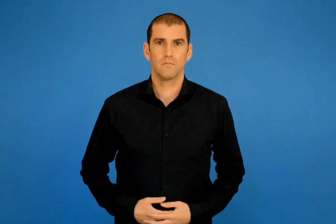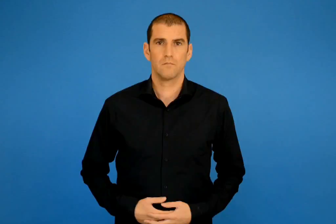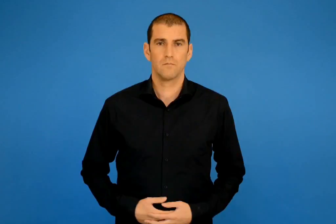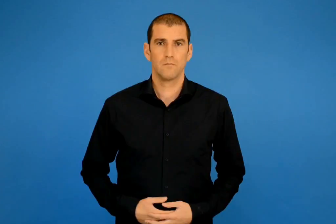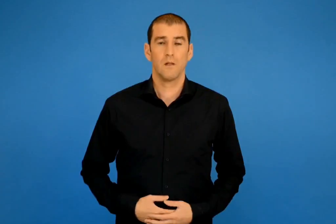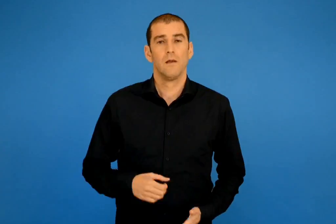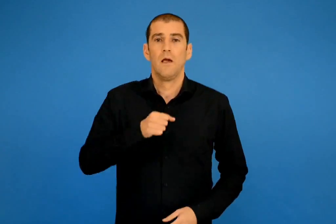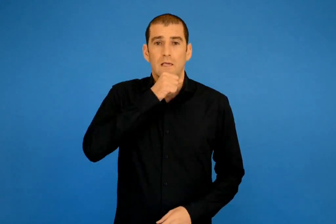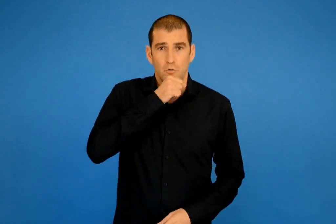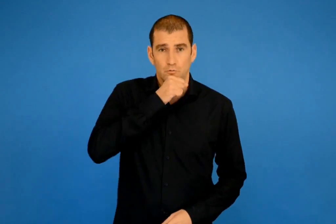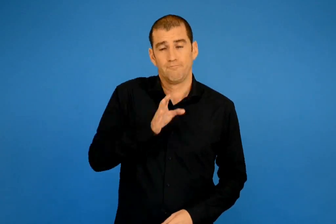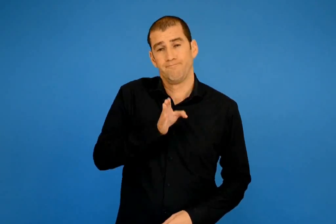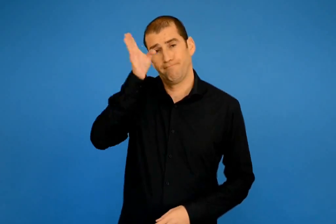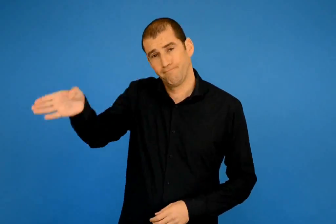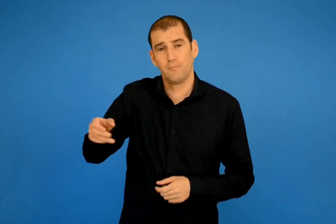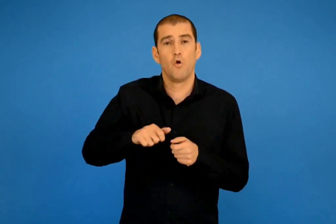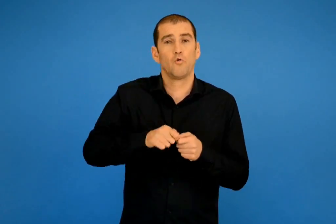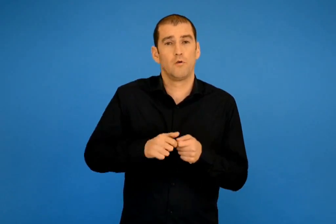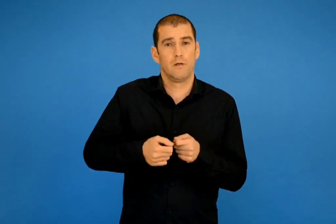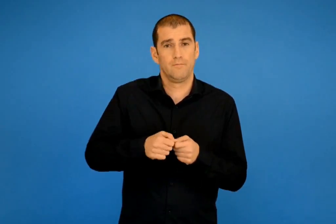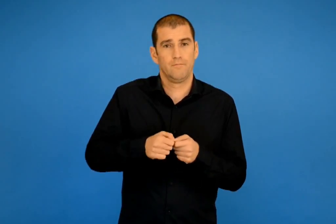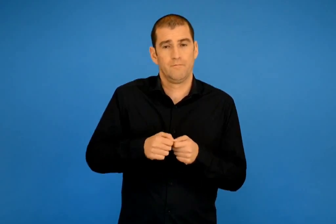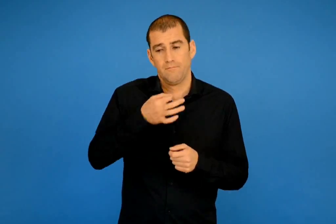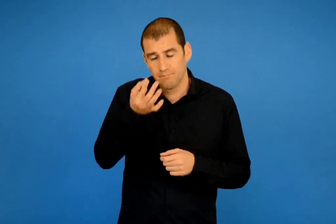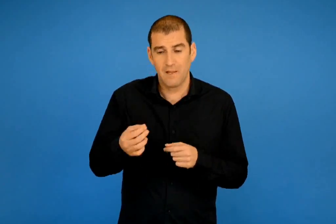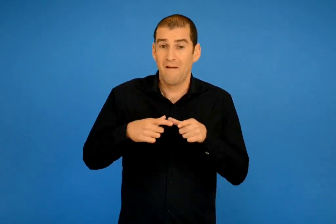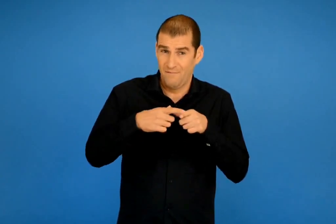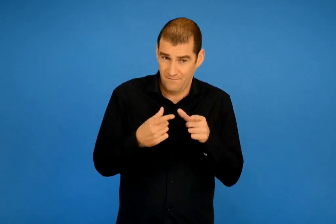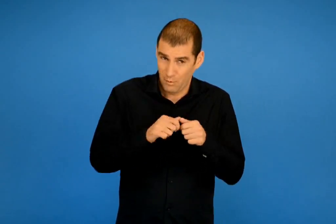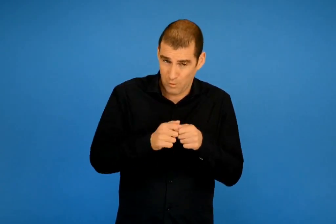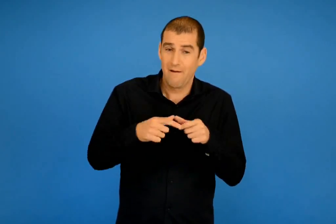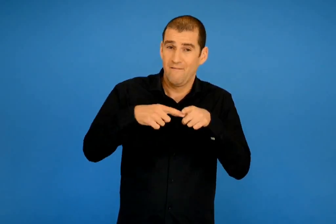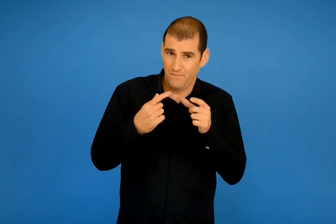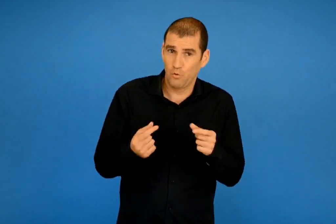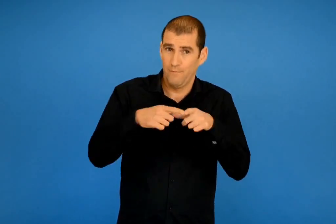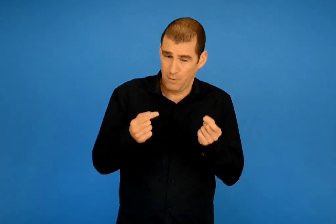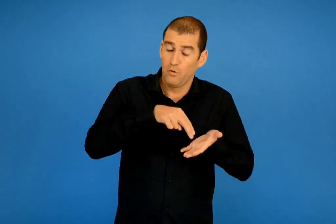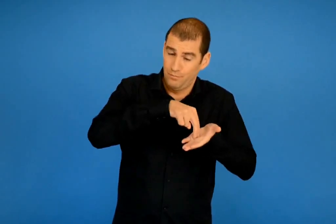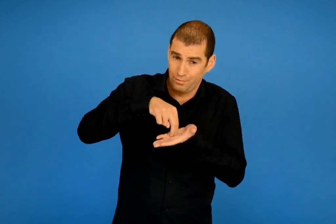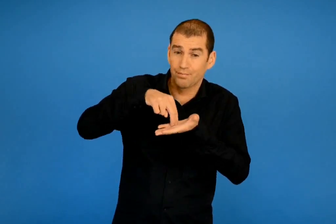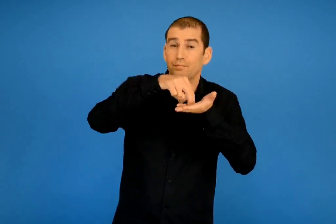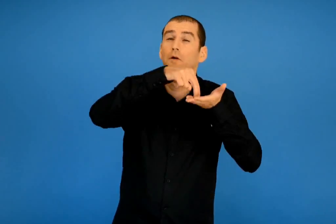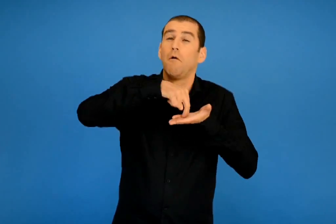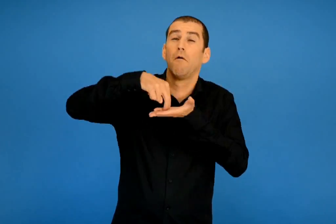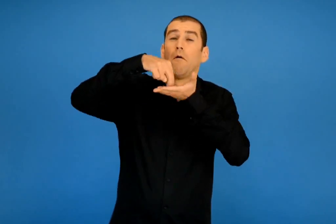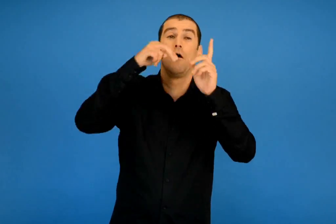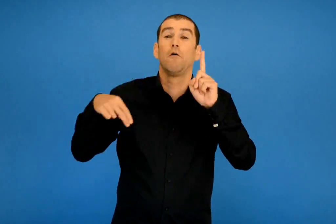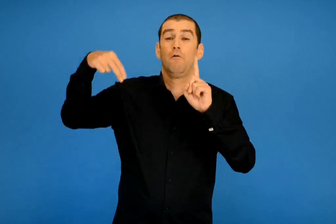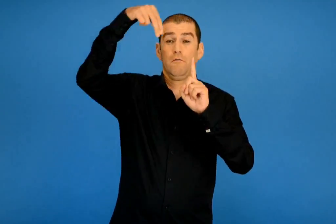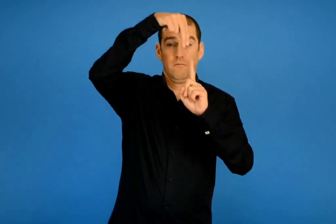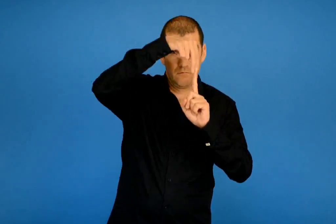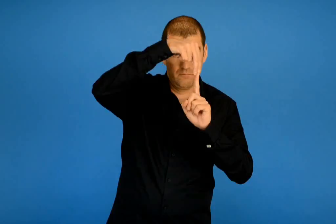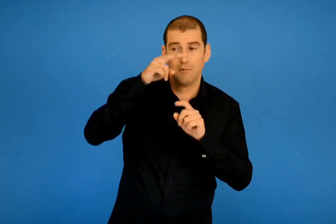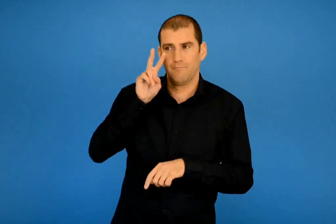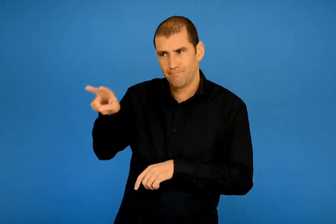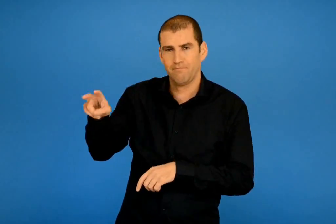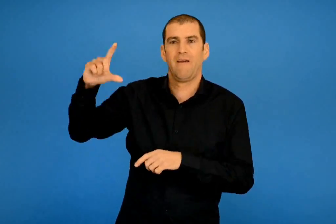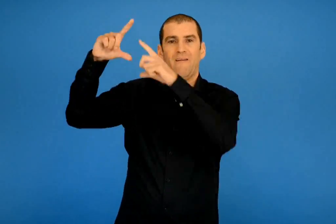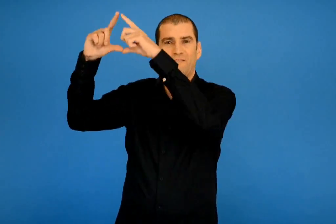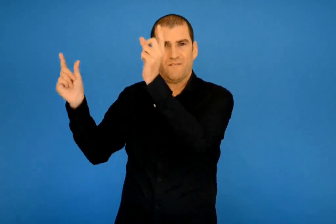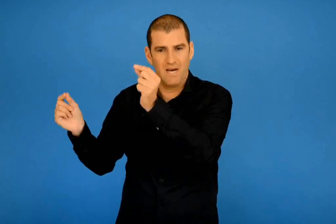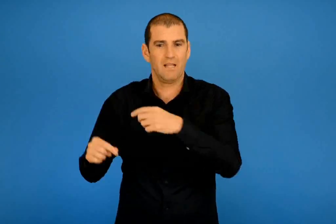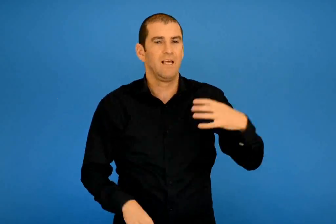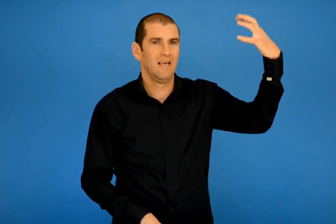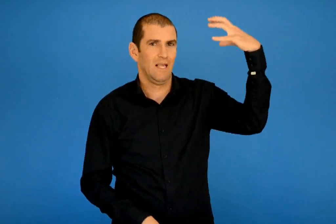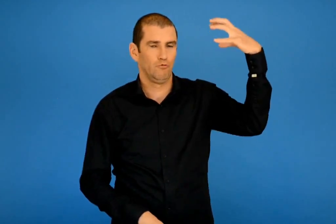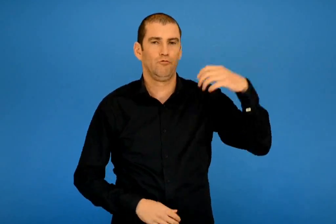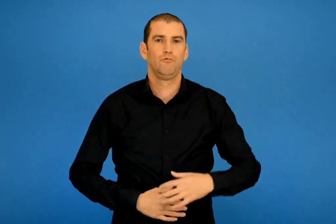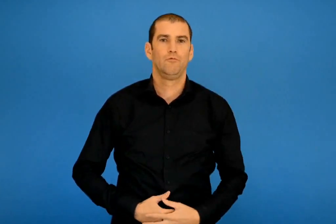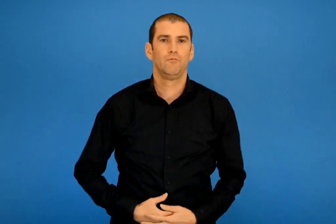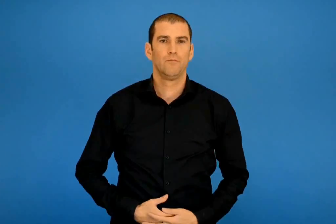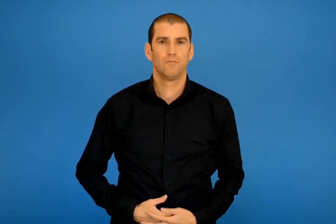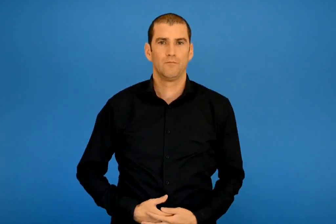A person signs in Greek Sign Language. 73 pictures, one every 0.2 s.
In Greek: πάει πάλι ο γέρος στην κουκιά και λέει φύλλο φύλλο της κουκιάς ανέβασε με πιο ψηλά ανέβηκε στην κορφή κι είδε τον ήλιο και το φεγγάρι
